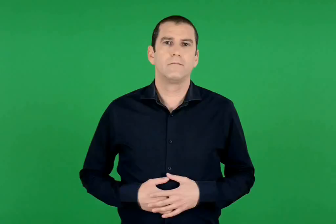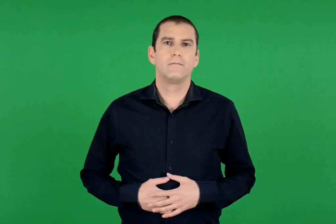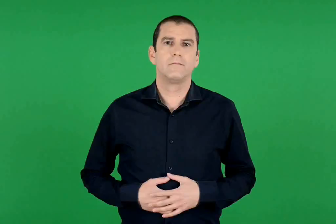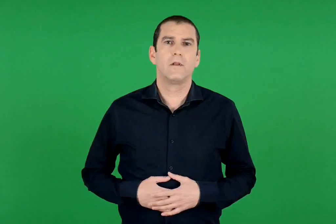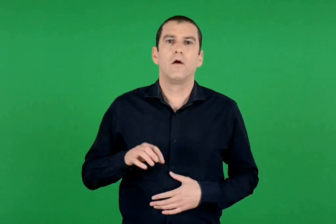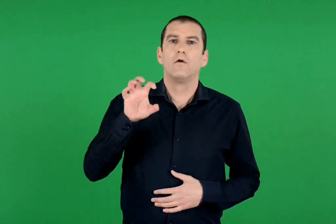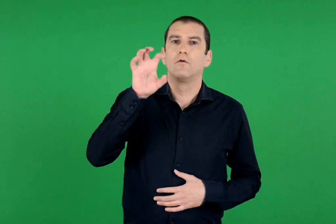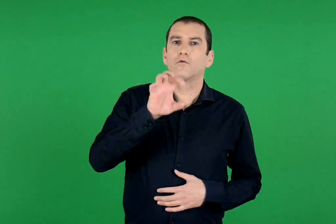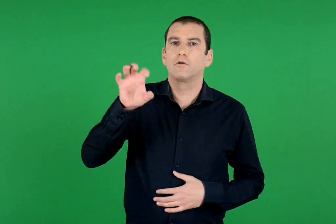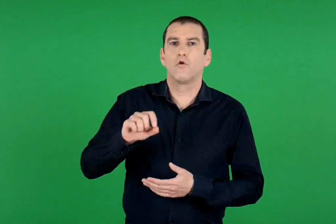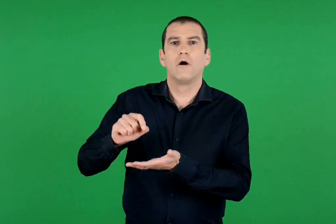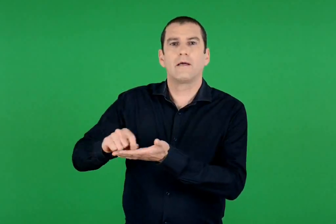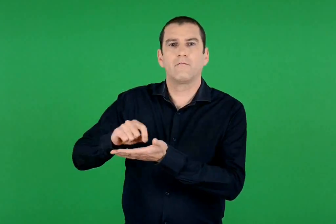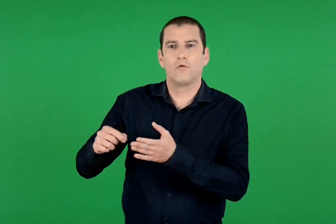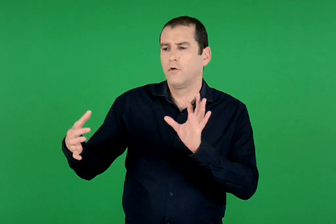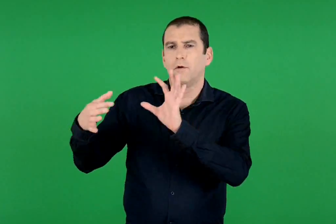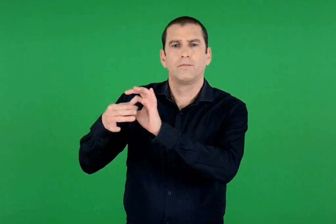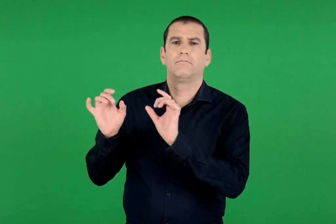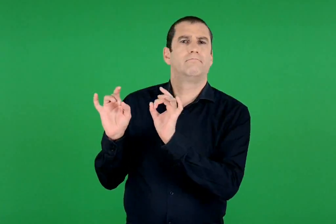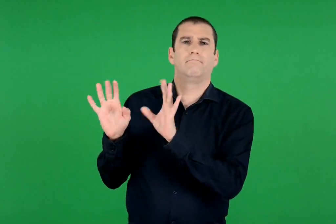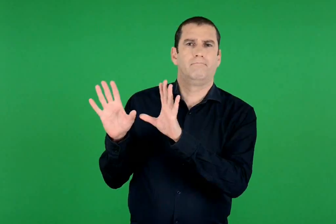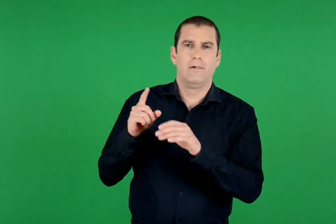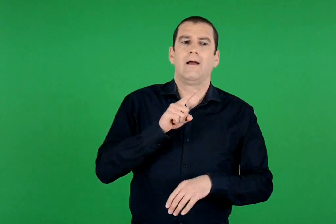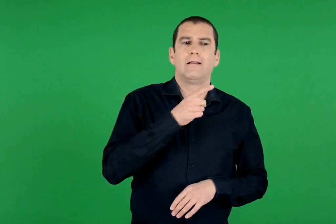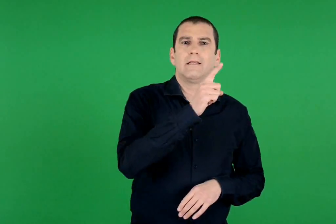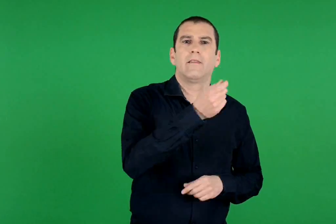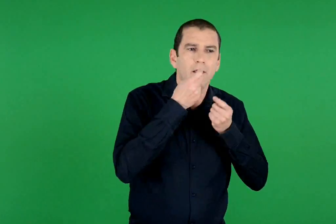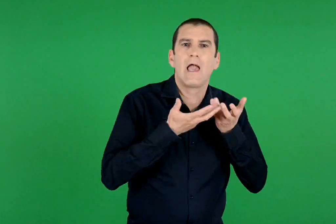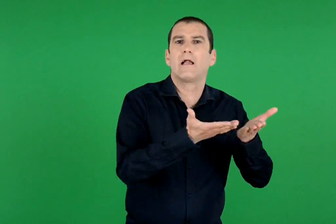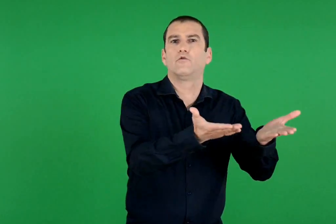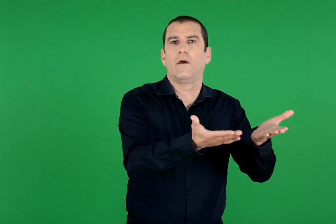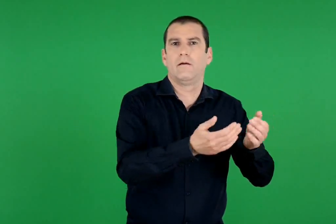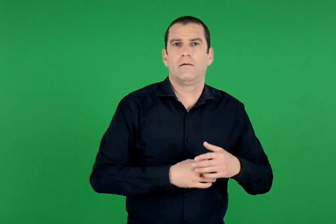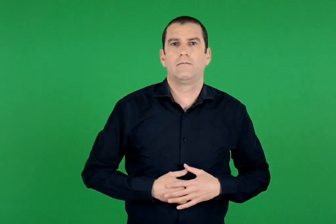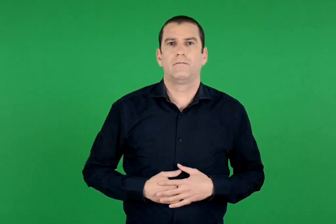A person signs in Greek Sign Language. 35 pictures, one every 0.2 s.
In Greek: έξοδα ταξιδιού χωρίς μεσολάβηση τουριστικού γραφείου
